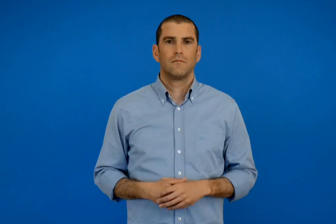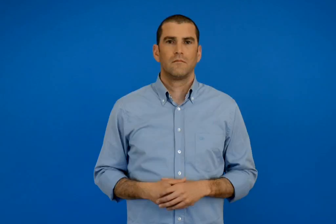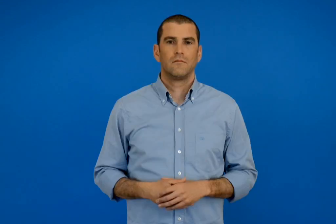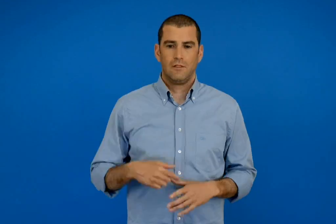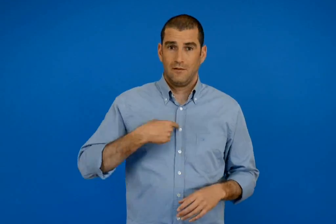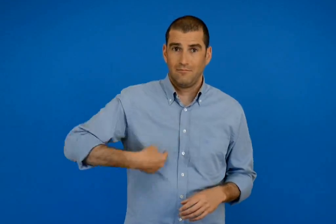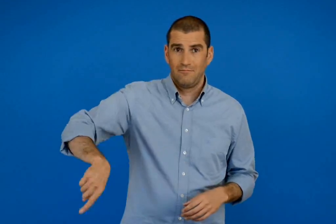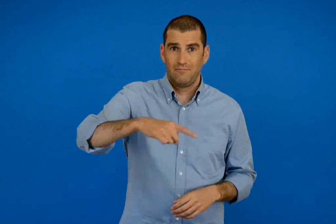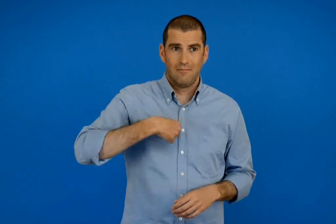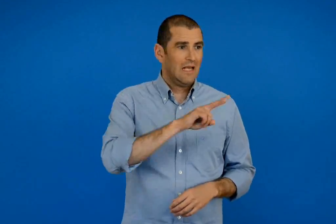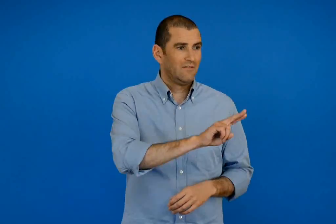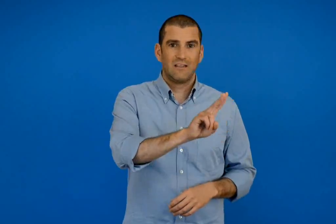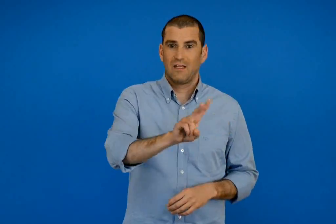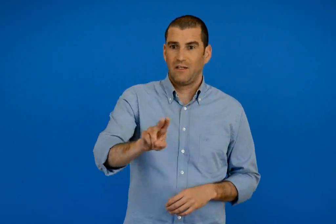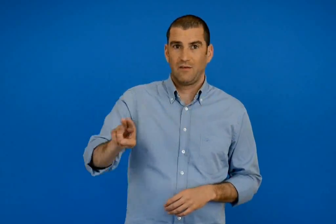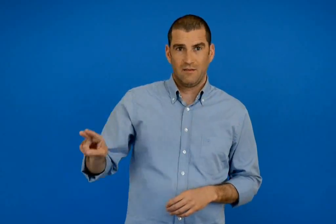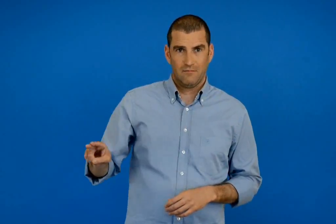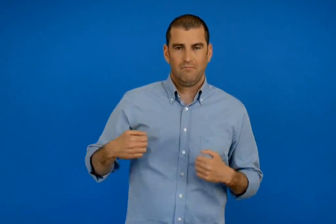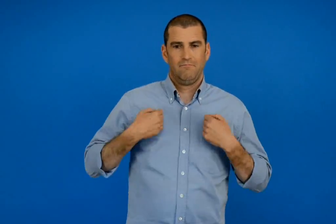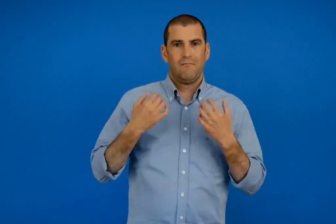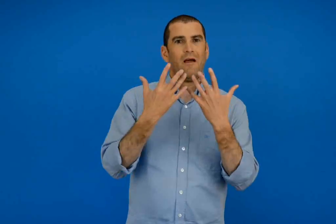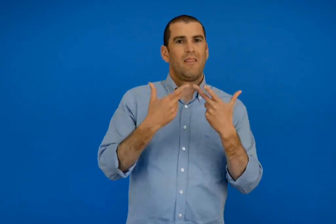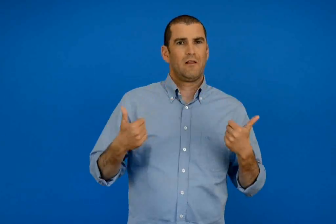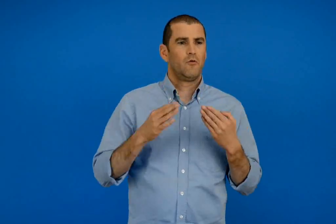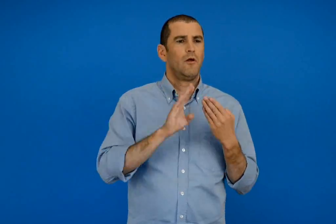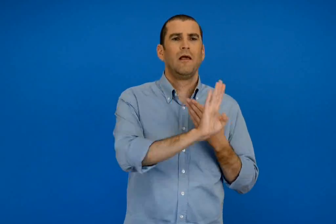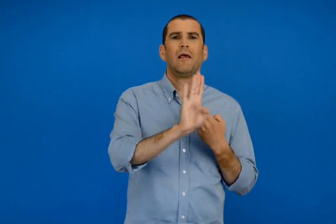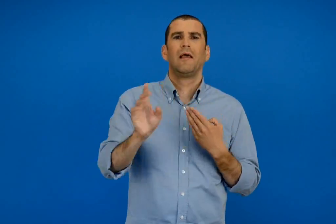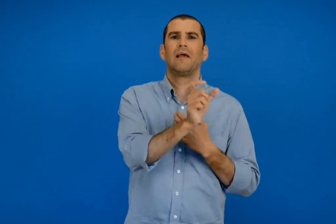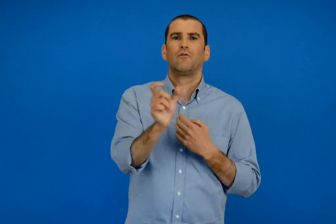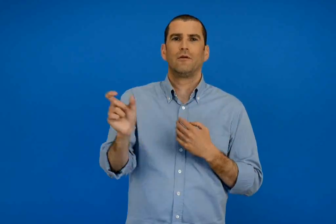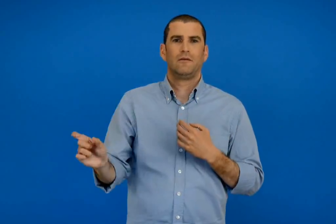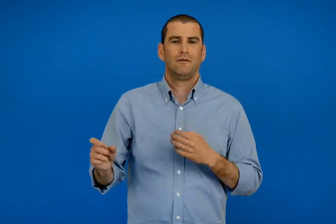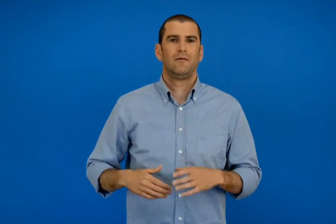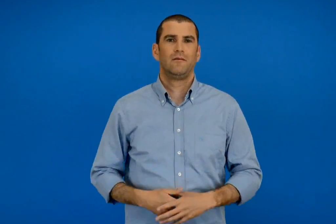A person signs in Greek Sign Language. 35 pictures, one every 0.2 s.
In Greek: γινόμαστε ζευγάρια και παίζουμε τους γείτονες
